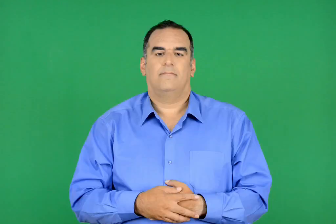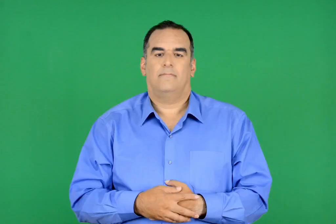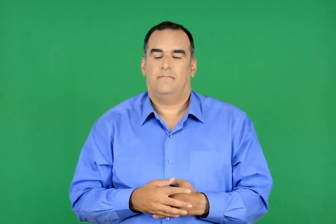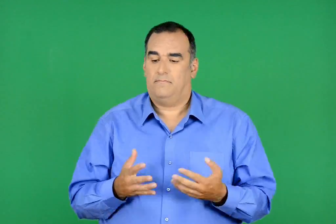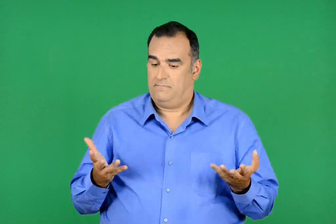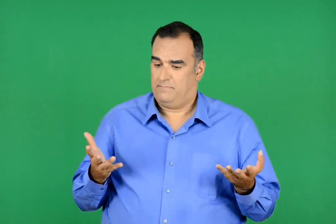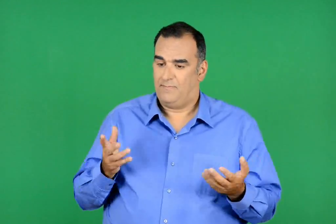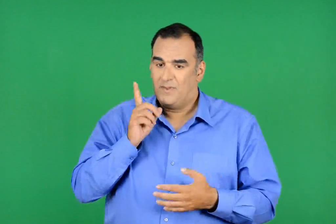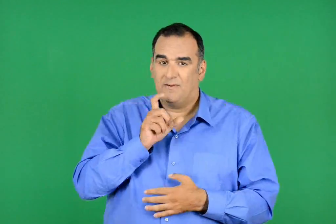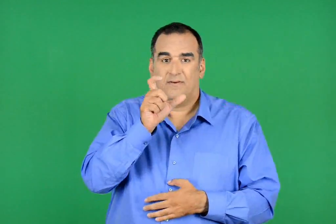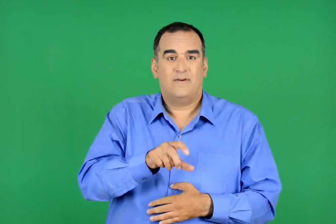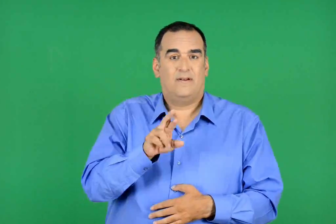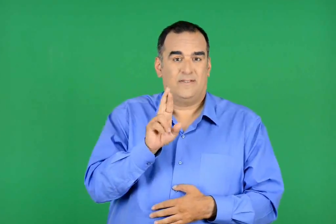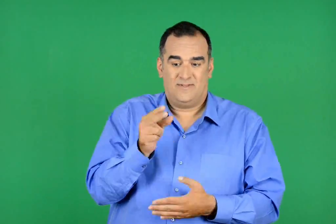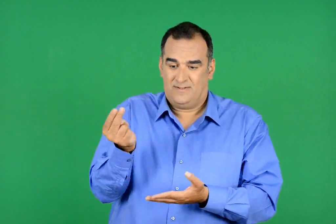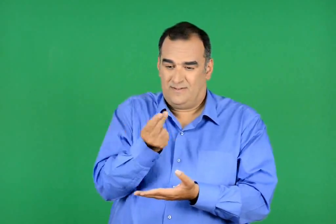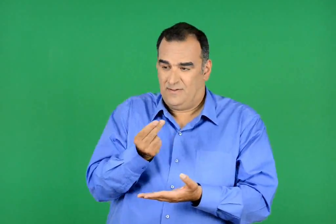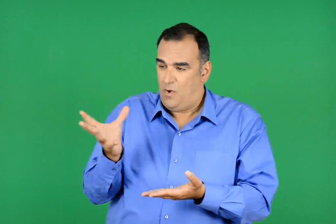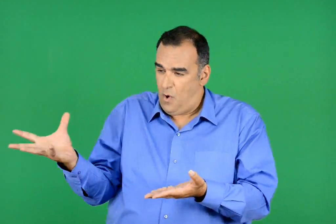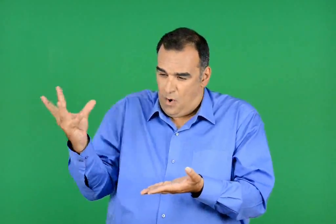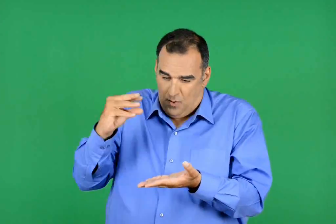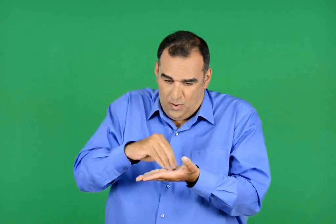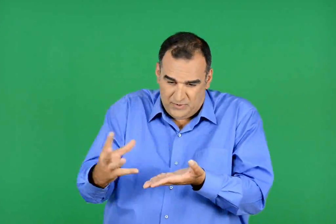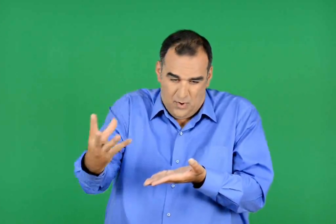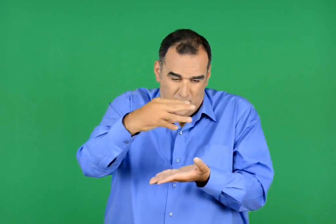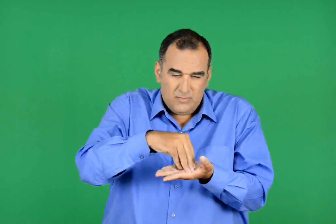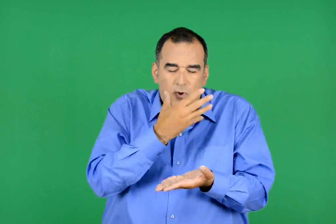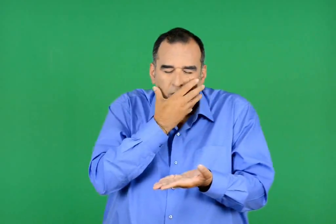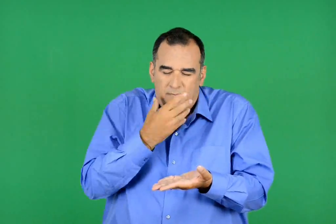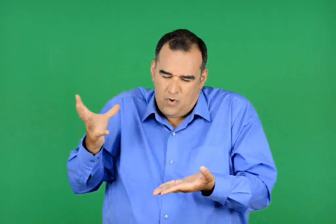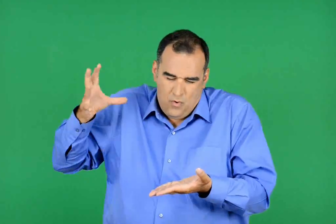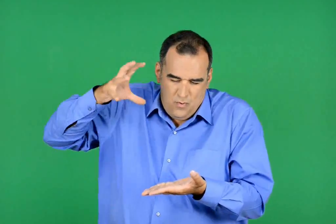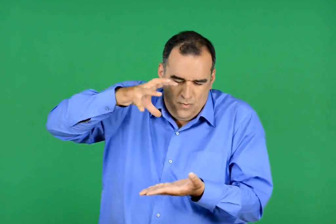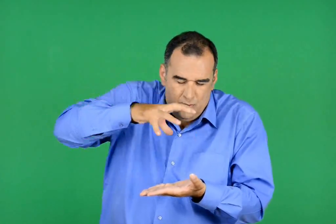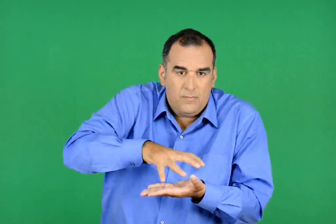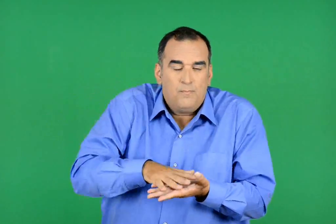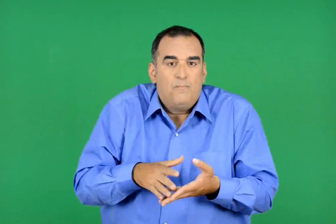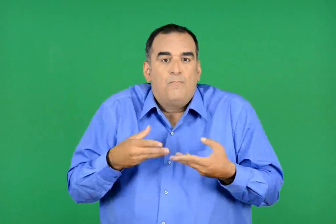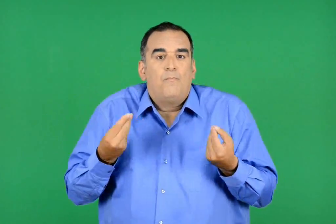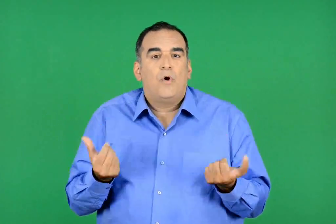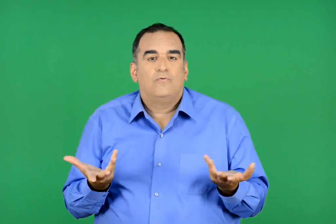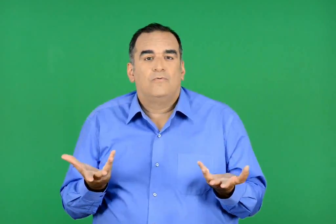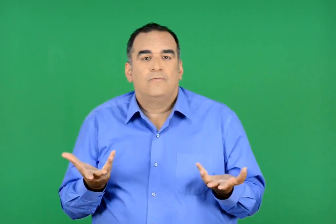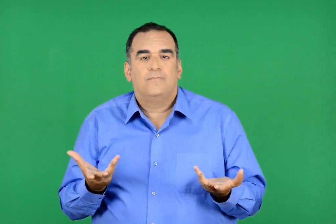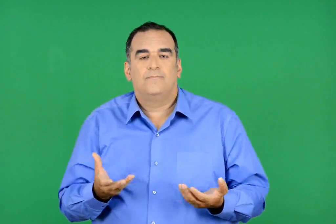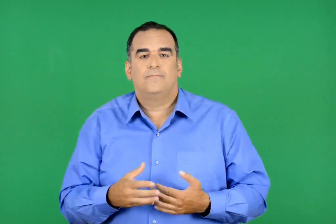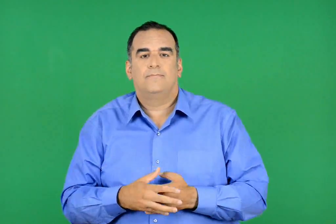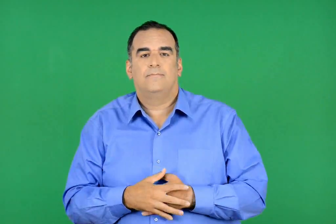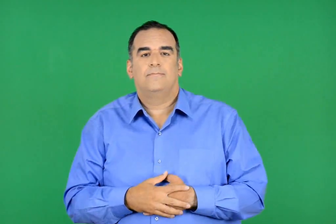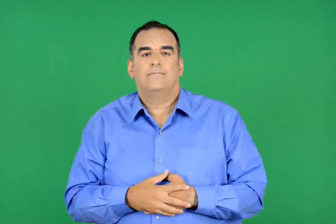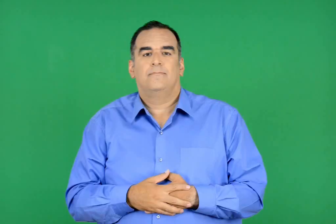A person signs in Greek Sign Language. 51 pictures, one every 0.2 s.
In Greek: πώς µπόρεσε η µικρή ρασµίγια να χωρέσει τόση ομορφιά µέσα σε εκείνα τα παλιόχαρτα ;
